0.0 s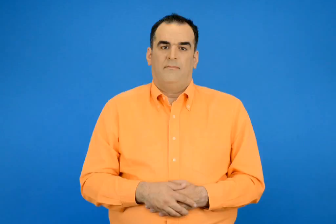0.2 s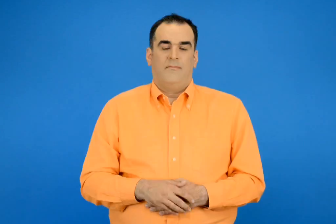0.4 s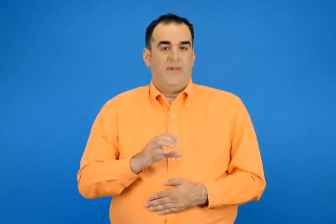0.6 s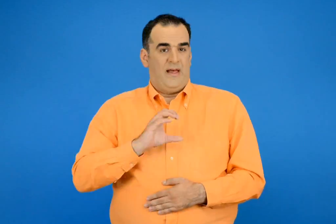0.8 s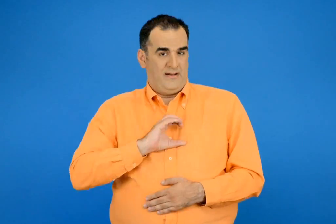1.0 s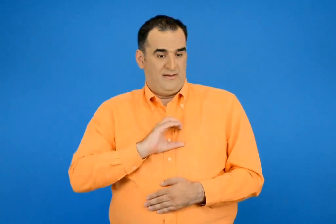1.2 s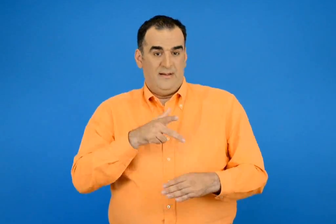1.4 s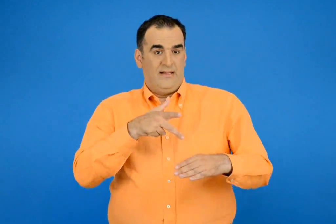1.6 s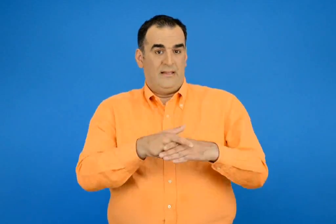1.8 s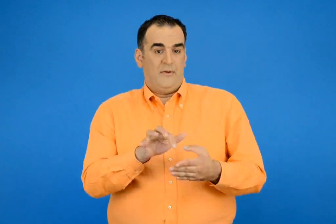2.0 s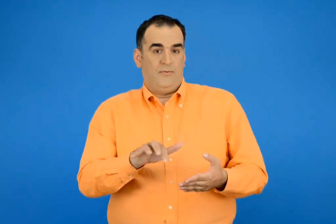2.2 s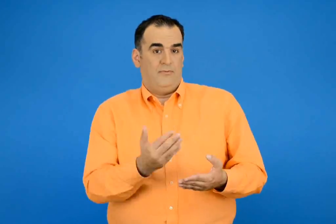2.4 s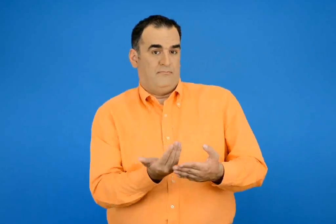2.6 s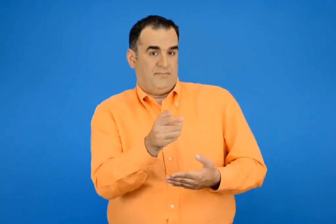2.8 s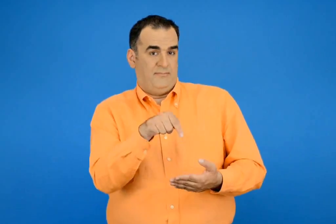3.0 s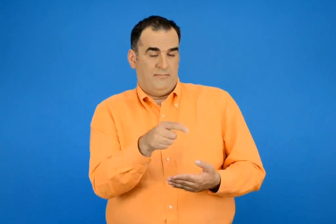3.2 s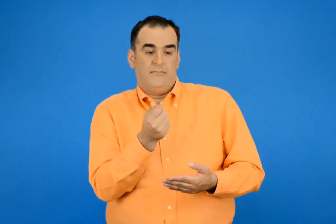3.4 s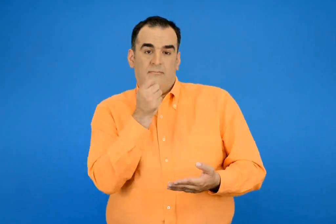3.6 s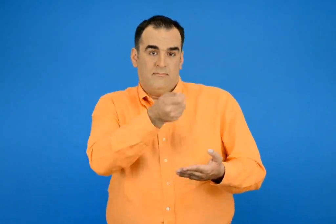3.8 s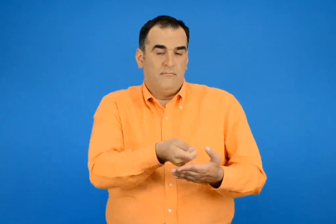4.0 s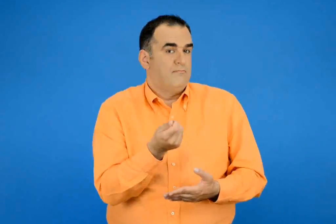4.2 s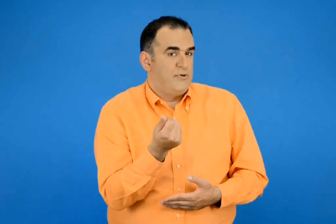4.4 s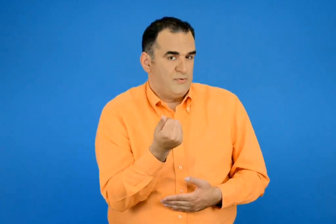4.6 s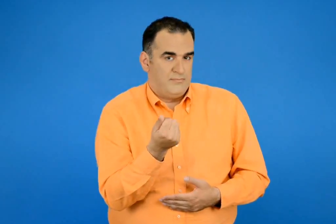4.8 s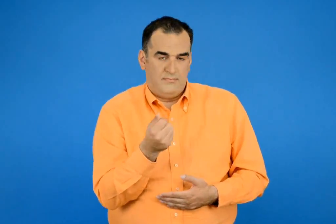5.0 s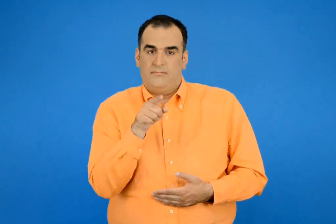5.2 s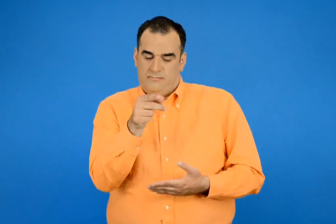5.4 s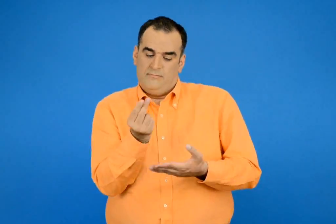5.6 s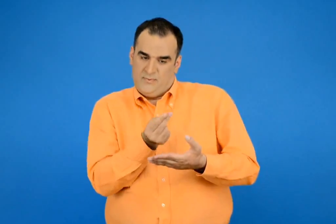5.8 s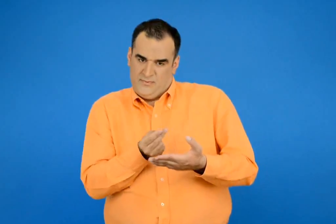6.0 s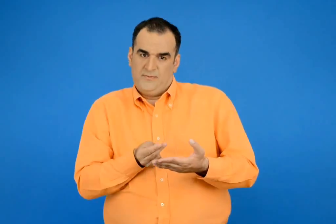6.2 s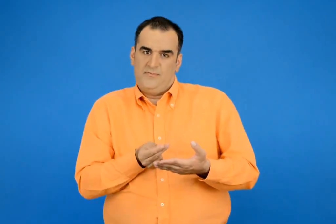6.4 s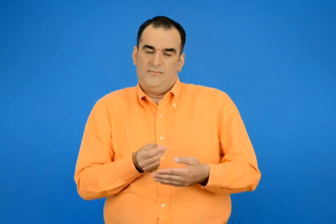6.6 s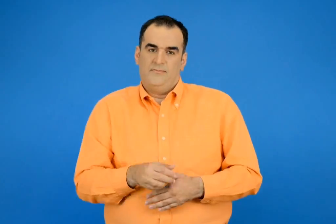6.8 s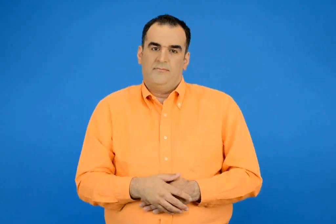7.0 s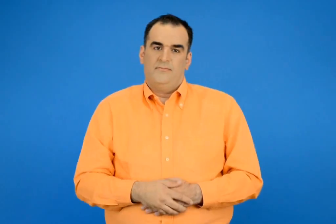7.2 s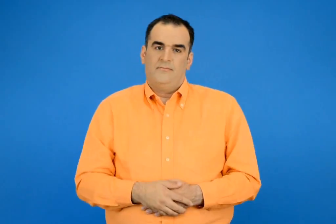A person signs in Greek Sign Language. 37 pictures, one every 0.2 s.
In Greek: ποσά χρήματα έδωσε στο ταμείο η ελένη ; τα ζωγραφίζω
